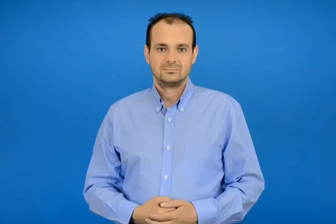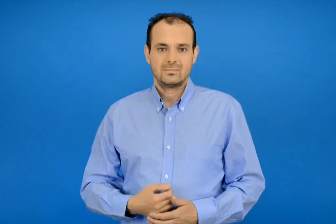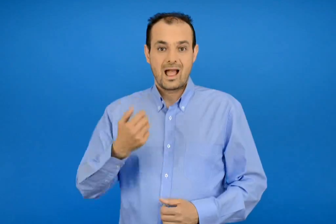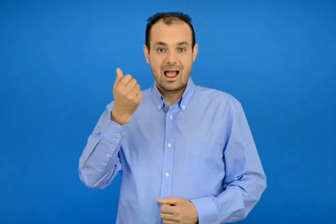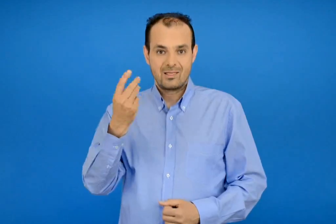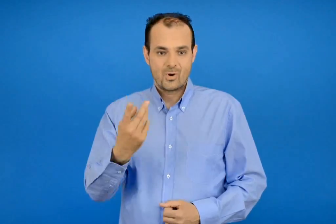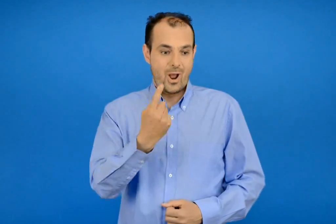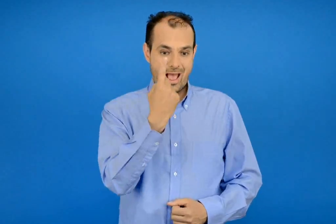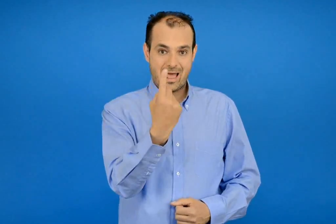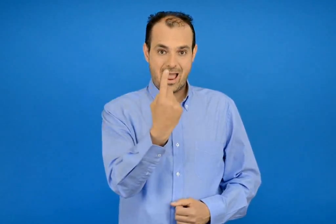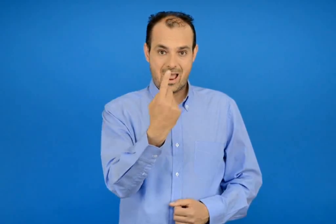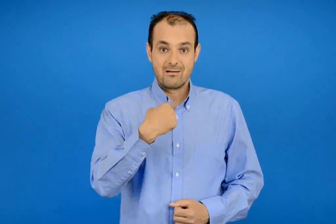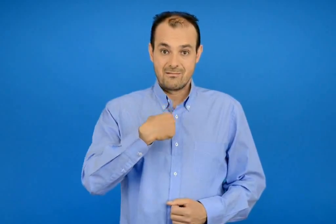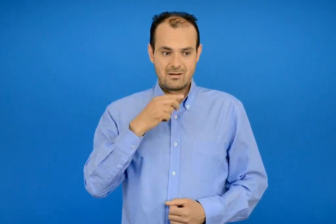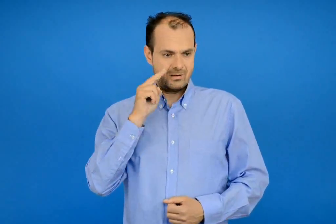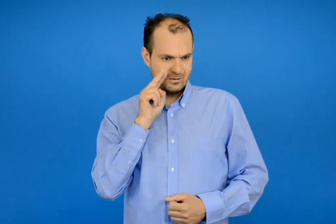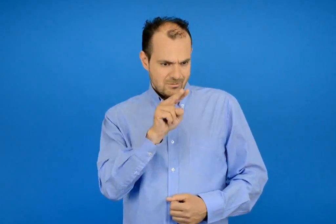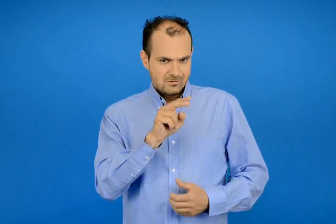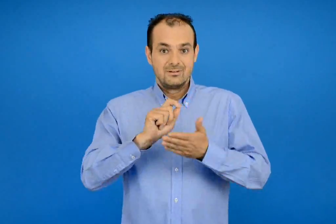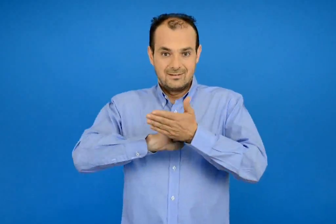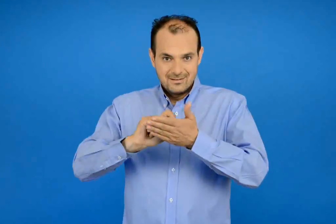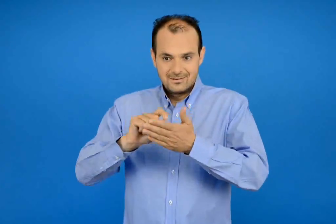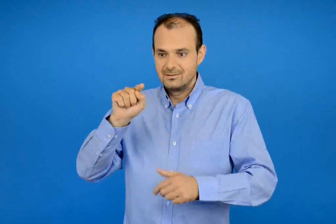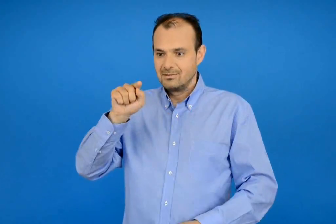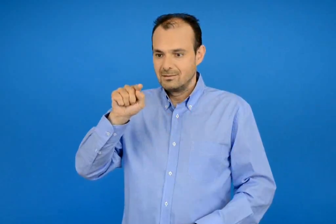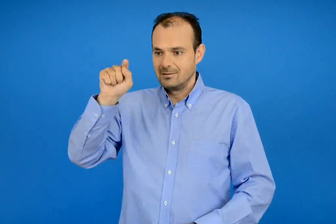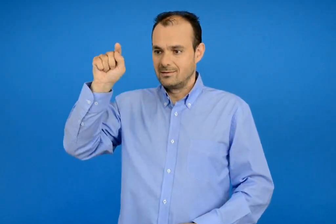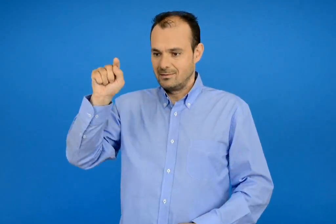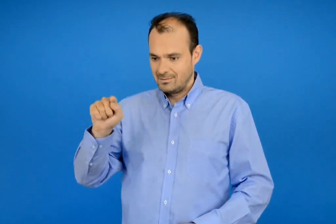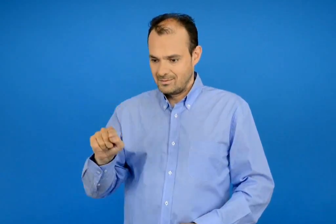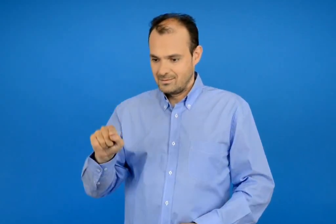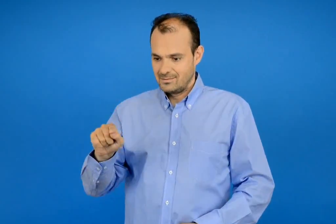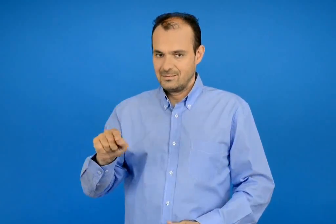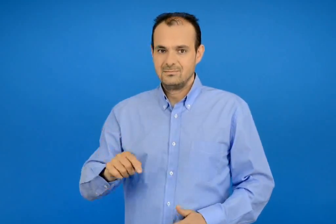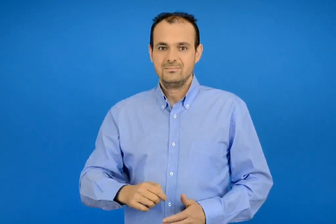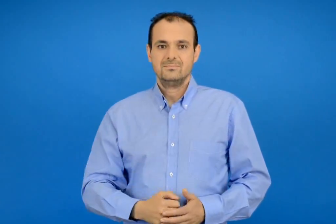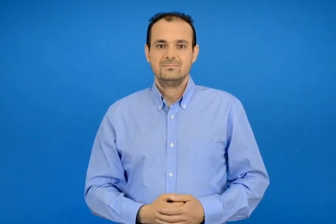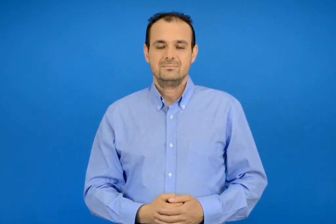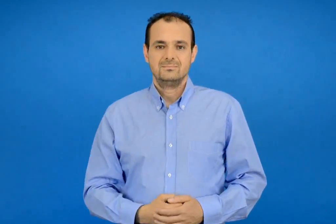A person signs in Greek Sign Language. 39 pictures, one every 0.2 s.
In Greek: παρατηρώ και γραφώ τον αριθμό 1
